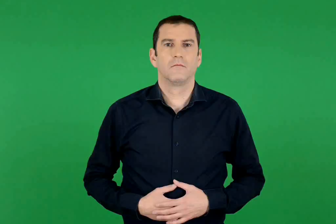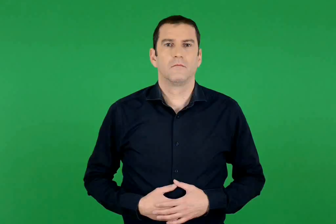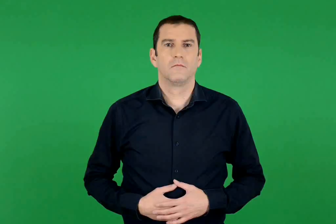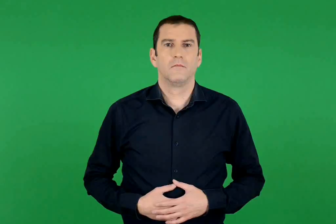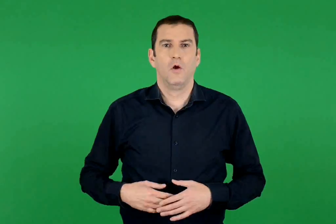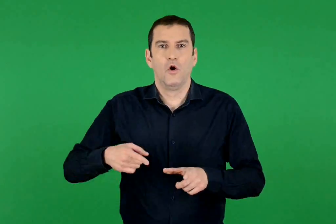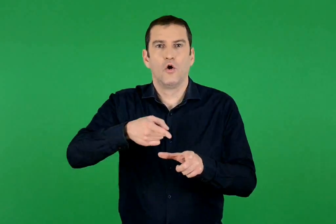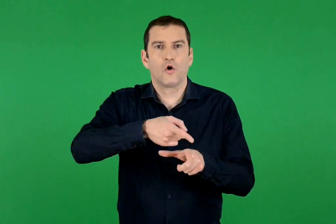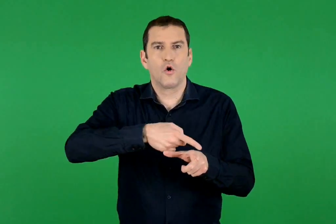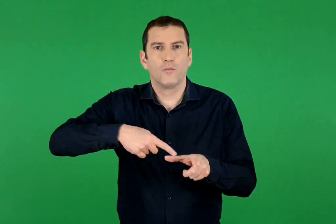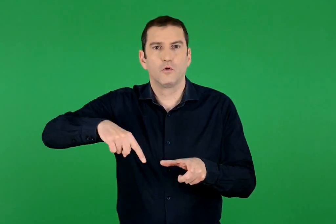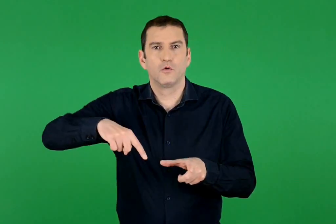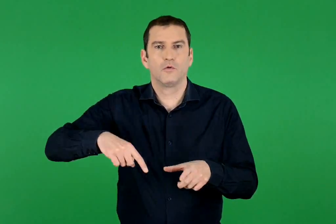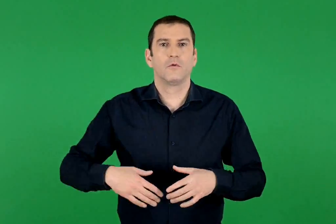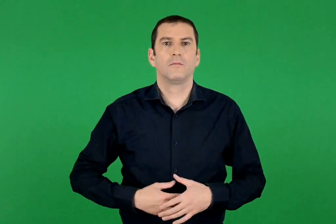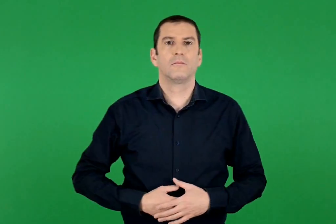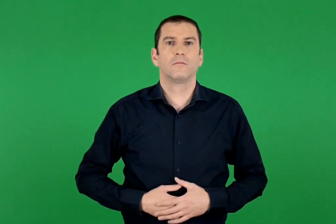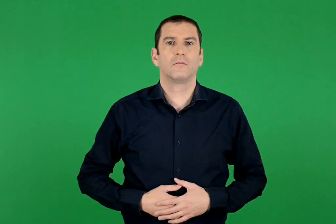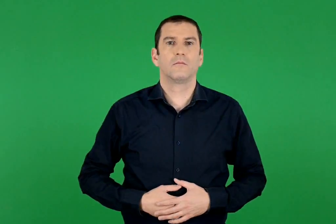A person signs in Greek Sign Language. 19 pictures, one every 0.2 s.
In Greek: κόλπος
